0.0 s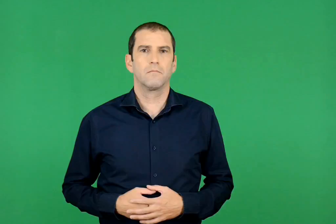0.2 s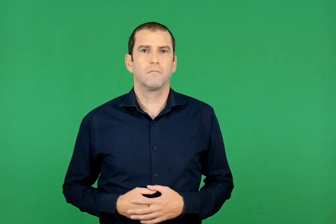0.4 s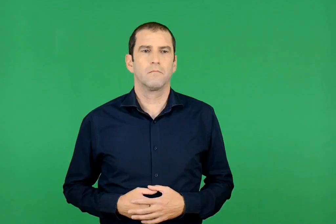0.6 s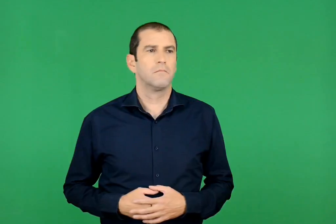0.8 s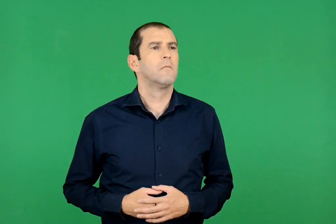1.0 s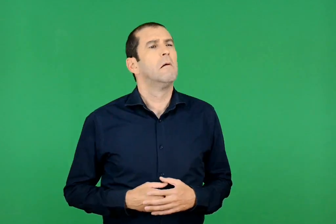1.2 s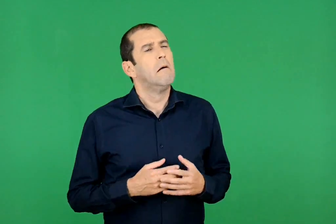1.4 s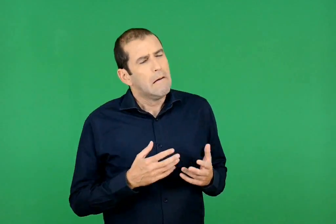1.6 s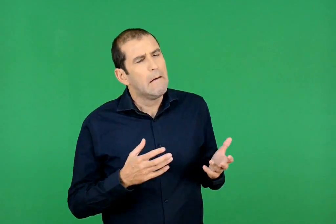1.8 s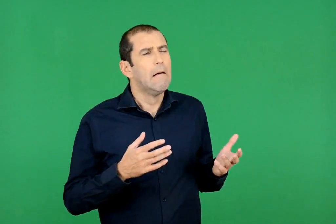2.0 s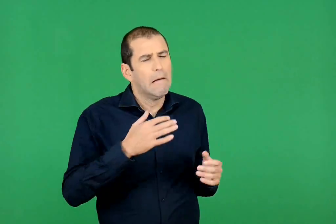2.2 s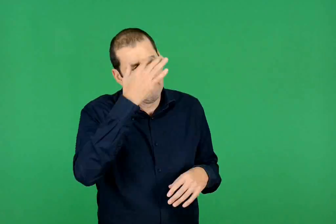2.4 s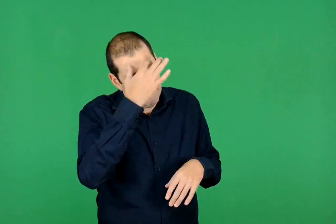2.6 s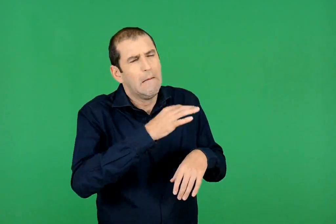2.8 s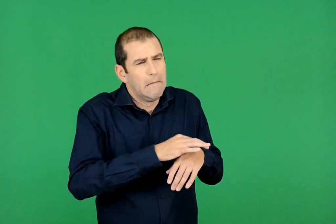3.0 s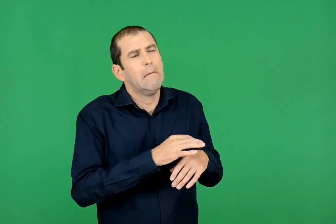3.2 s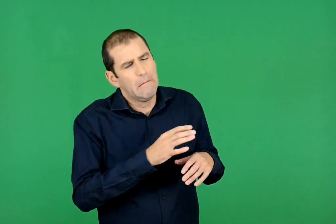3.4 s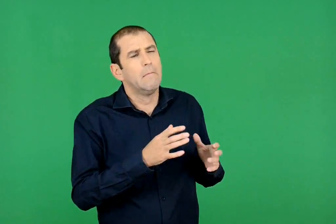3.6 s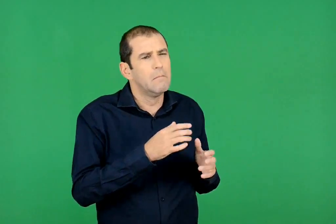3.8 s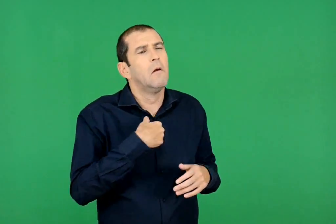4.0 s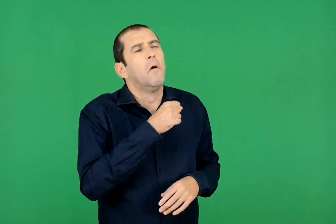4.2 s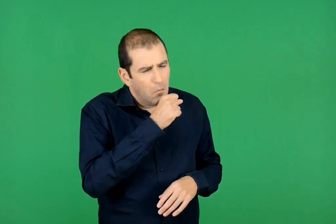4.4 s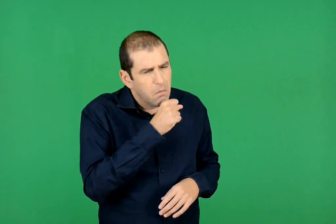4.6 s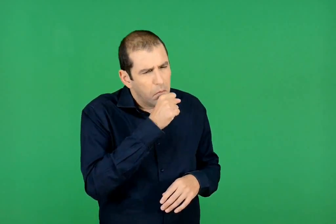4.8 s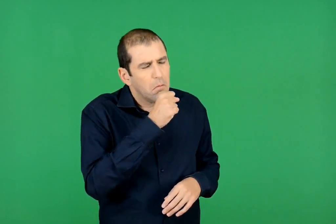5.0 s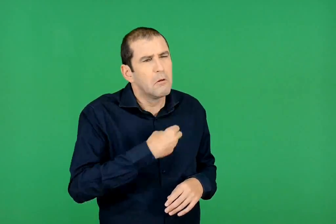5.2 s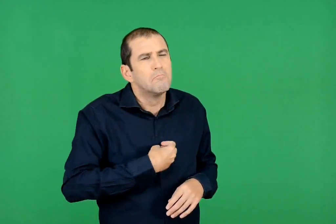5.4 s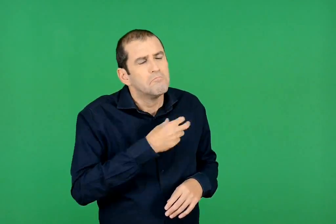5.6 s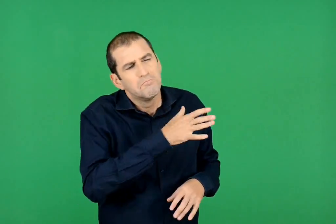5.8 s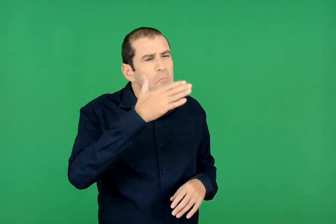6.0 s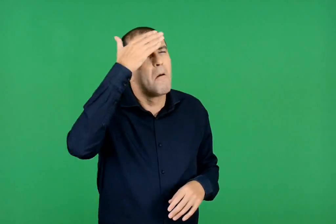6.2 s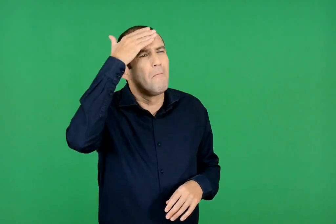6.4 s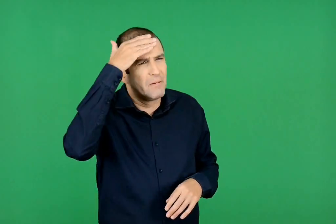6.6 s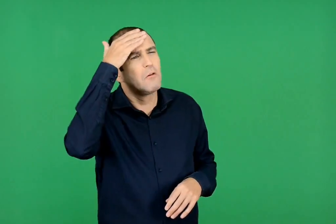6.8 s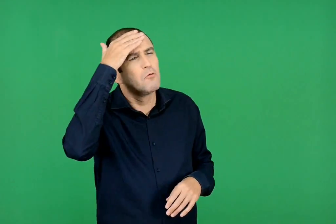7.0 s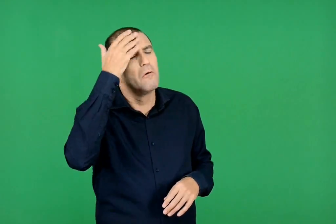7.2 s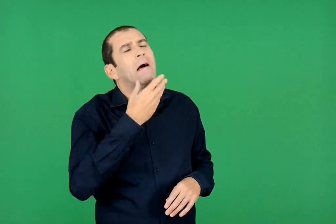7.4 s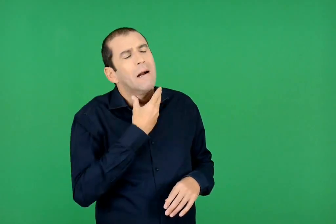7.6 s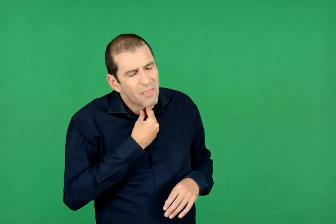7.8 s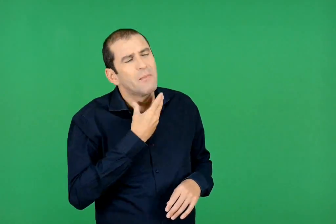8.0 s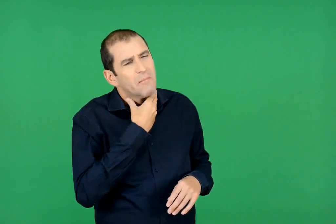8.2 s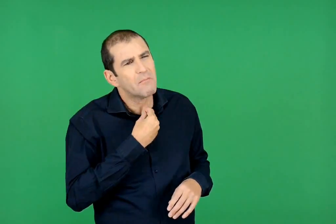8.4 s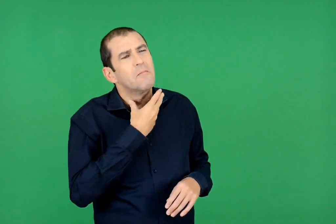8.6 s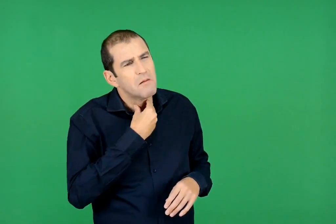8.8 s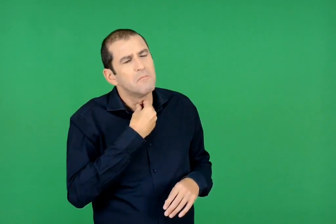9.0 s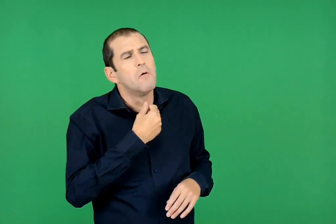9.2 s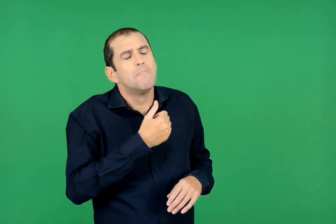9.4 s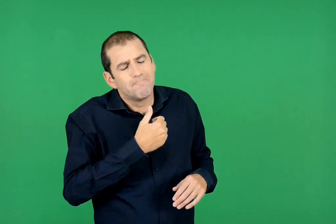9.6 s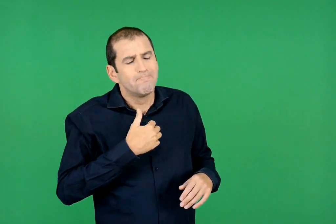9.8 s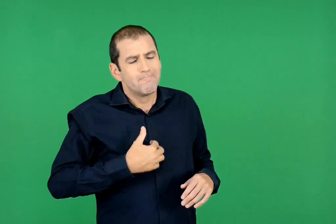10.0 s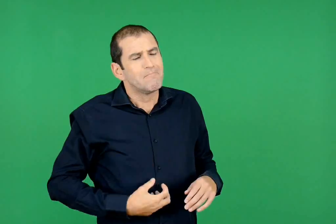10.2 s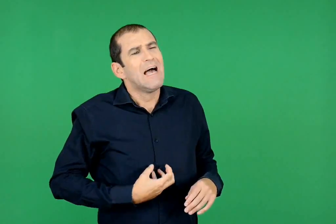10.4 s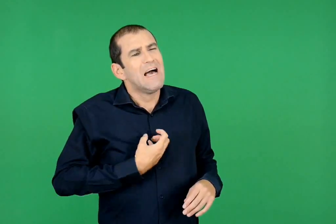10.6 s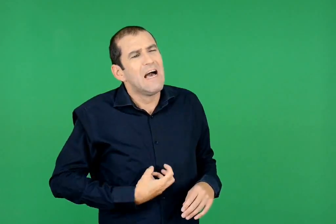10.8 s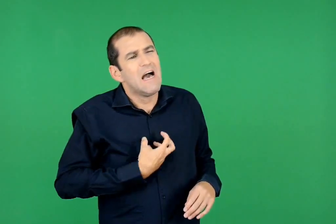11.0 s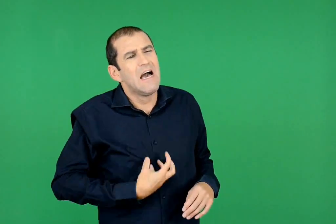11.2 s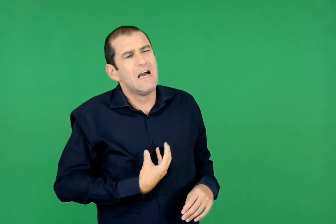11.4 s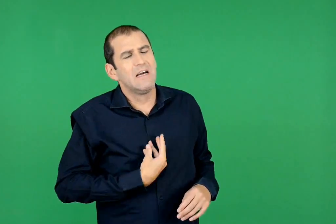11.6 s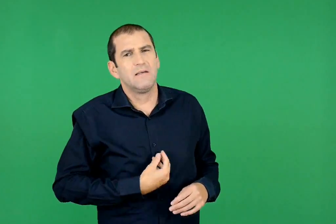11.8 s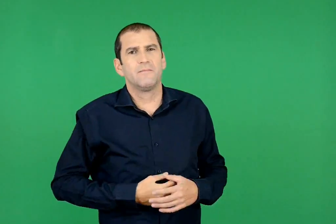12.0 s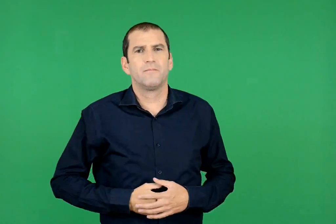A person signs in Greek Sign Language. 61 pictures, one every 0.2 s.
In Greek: μόνο κρύωσα βήχω , σα να έχω πυρετό όλο διψώ κάτι καίει μέσα μου
